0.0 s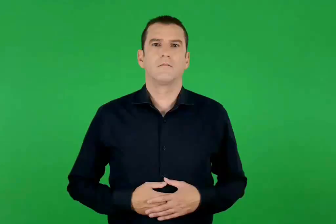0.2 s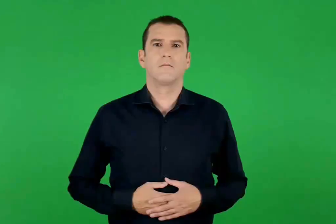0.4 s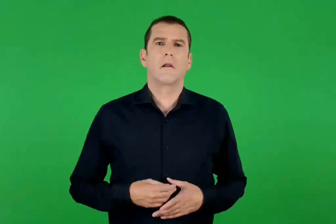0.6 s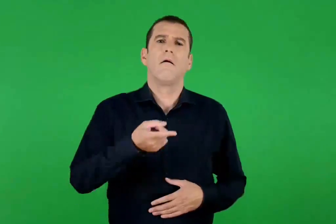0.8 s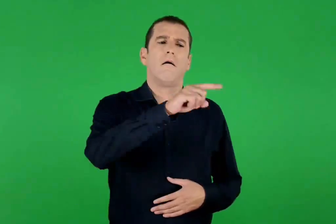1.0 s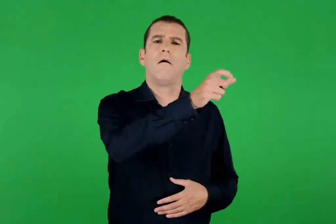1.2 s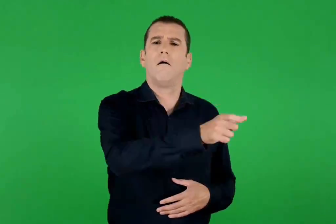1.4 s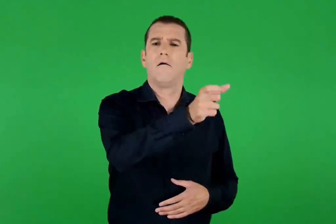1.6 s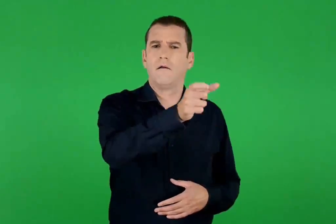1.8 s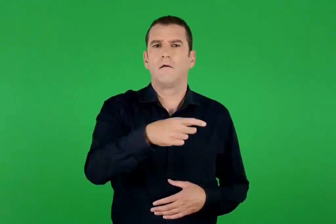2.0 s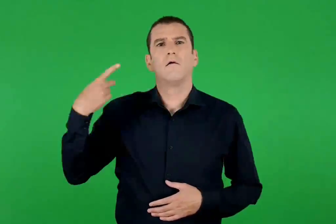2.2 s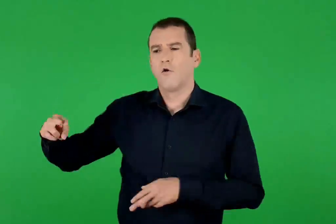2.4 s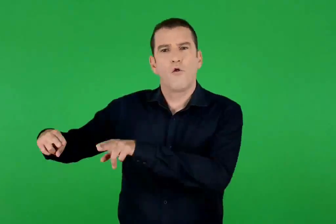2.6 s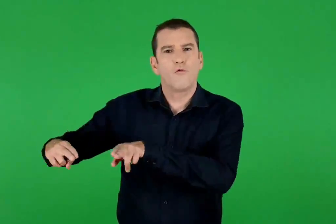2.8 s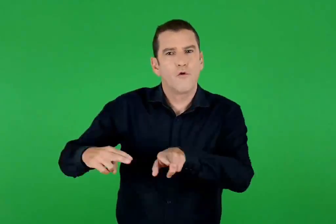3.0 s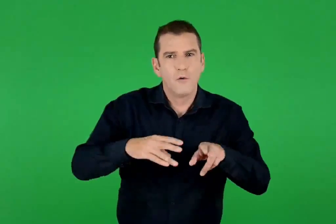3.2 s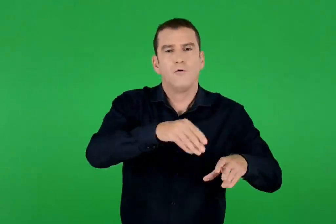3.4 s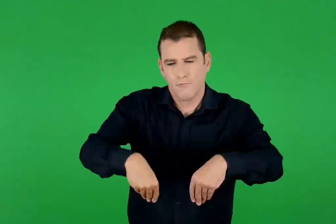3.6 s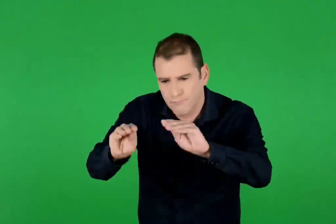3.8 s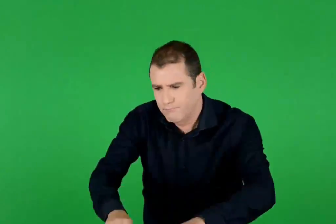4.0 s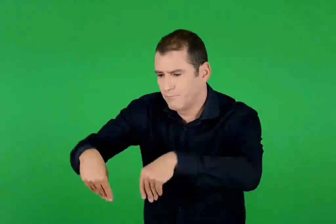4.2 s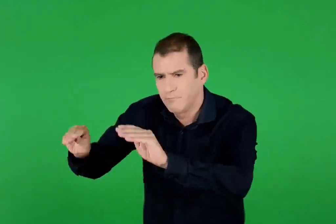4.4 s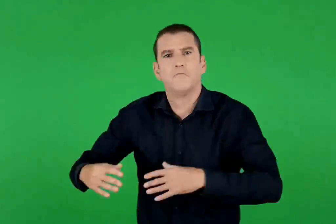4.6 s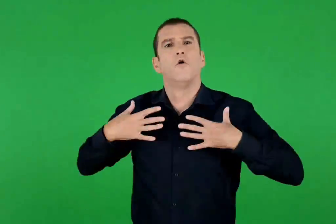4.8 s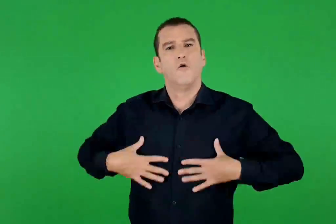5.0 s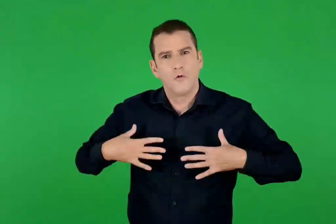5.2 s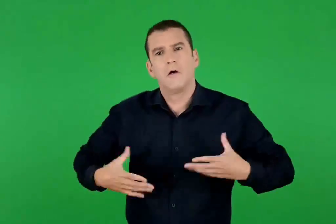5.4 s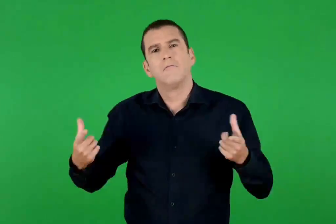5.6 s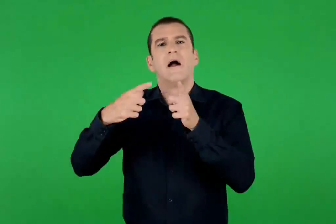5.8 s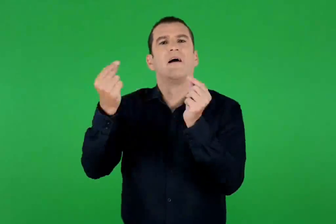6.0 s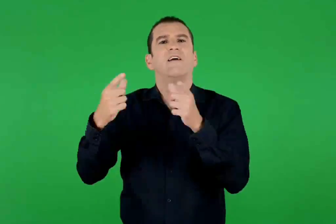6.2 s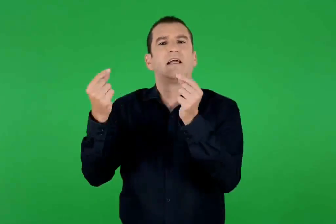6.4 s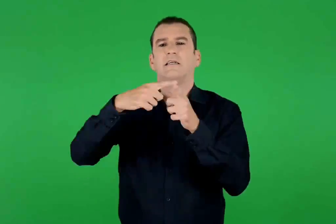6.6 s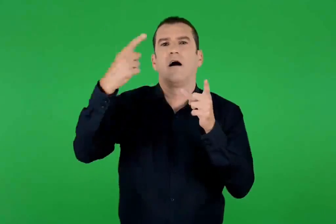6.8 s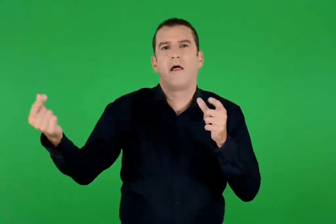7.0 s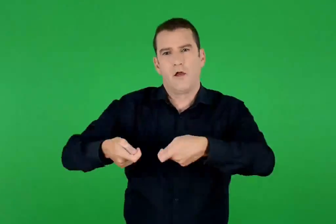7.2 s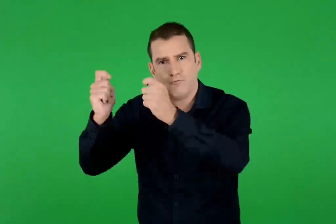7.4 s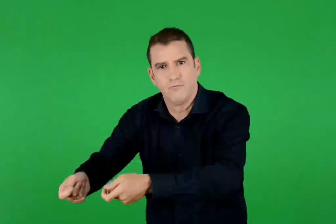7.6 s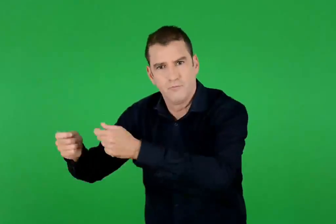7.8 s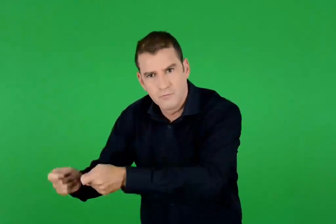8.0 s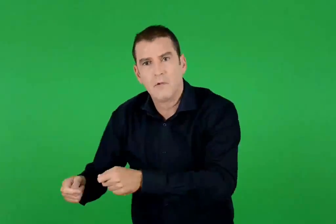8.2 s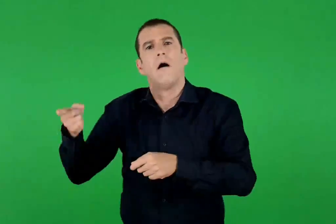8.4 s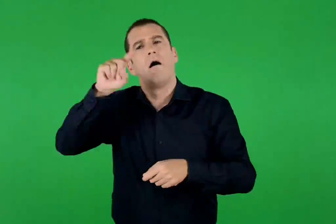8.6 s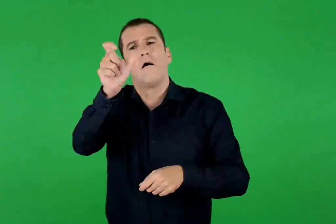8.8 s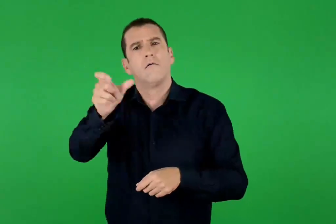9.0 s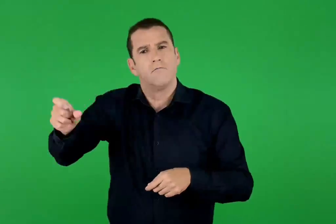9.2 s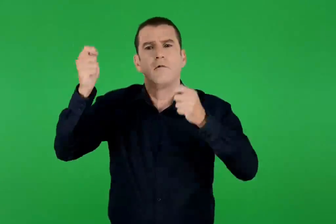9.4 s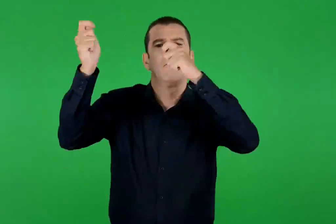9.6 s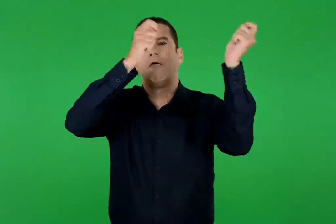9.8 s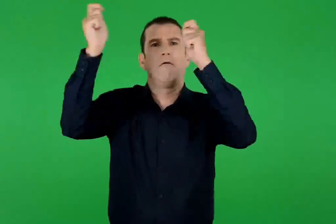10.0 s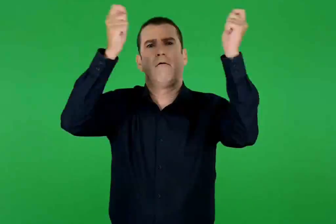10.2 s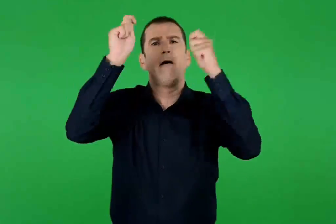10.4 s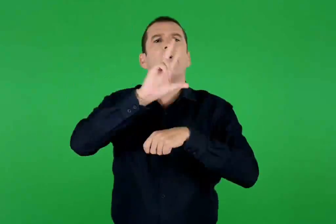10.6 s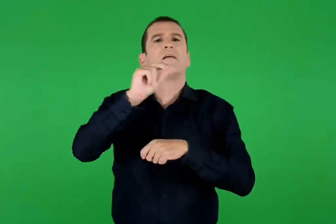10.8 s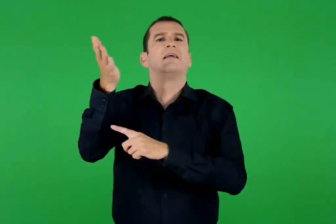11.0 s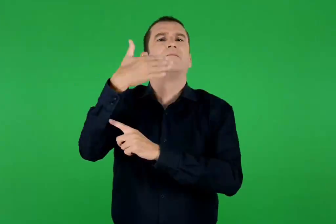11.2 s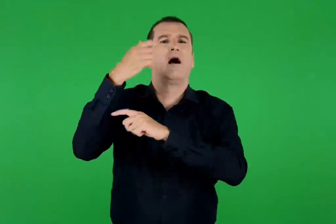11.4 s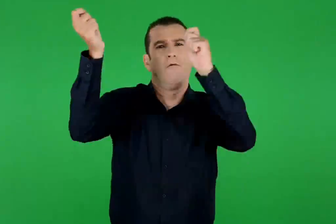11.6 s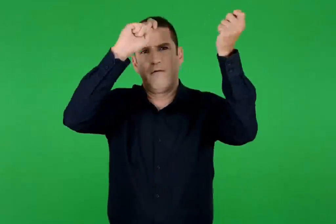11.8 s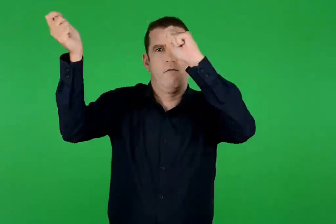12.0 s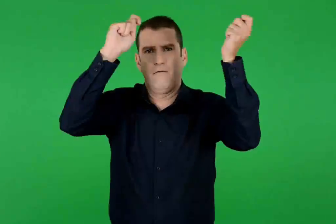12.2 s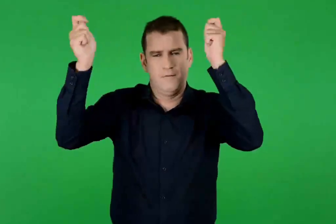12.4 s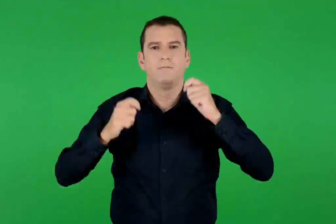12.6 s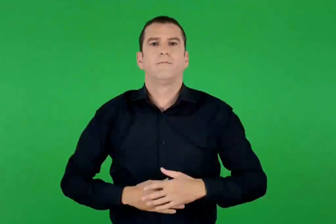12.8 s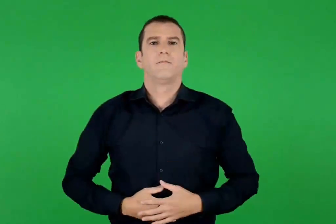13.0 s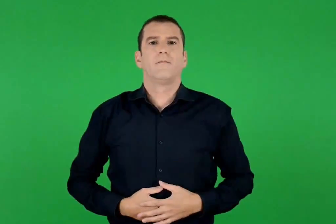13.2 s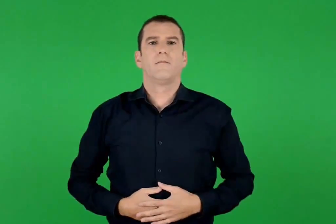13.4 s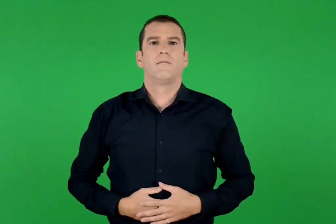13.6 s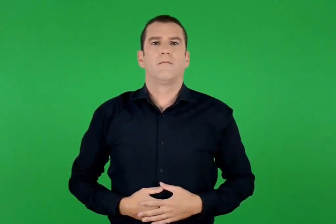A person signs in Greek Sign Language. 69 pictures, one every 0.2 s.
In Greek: άλλοι έστρωναν στον δρόμο του ρούχα και κλαδιά από φοίνικες. άλλοι κουνούσαν κλωνάρια στον αέρα , σαν να ήταν σημαίες
